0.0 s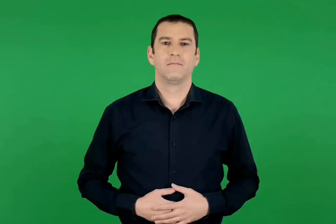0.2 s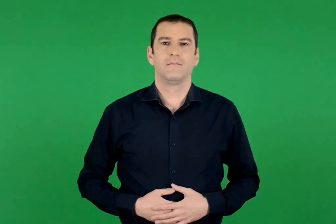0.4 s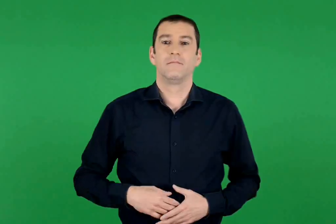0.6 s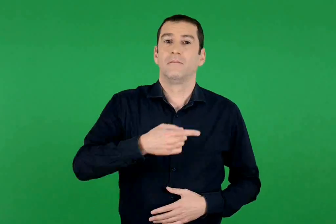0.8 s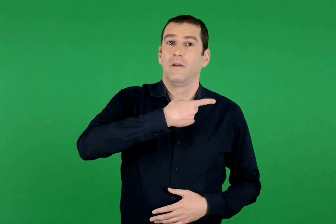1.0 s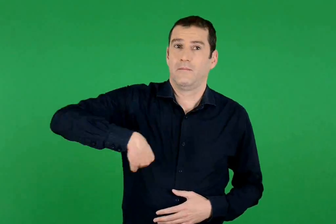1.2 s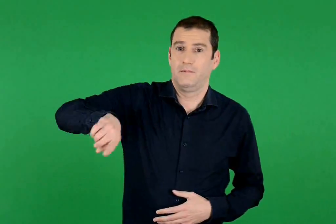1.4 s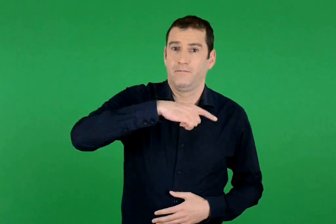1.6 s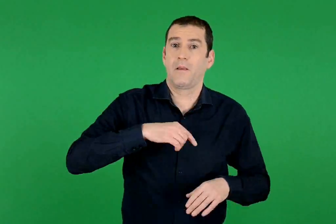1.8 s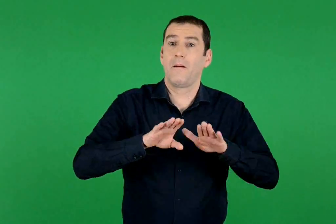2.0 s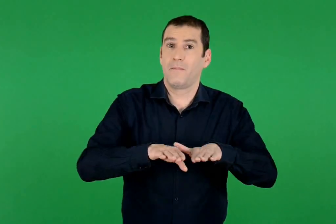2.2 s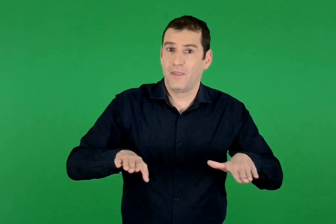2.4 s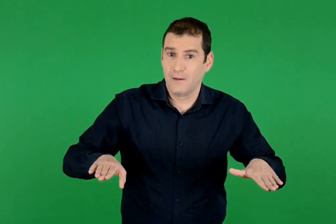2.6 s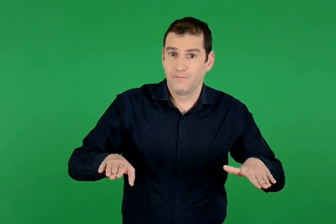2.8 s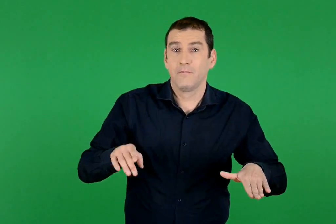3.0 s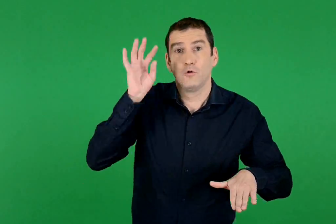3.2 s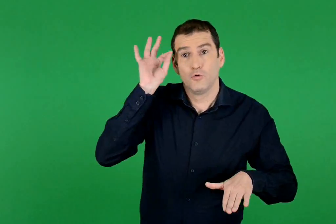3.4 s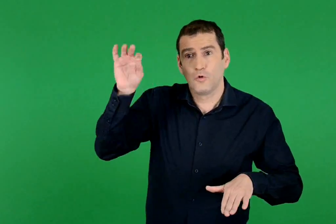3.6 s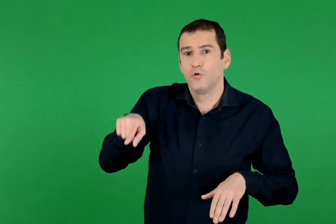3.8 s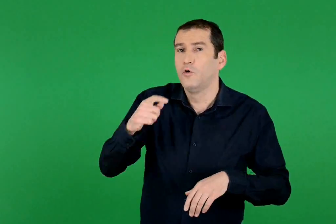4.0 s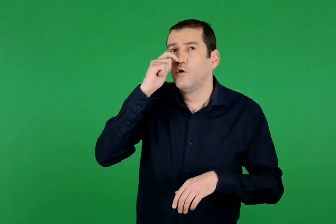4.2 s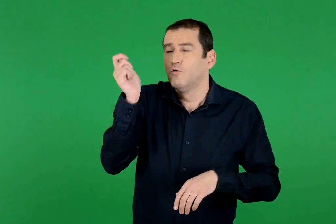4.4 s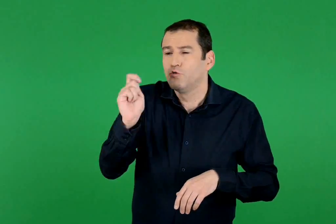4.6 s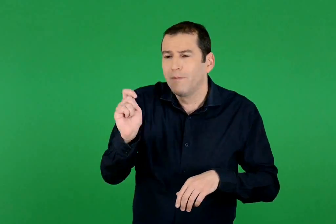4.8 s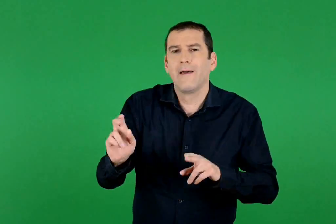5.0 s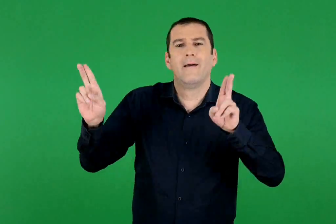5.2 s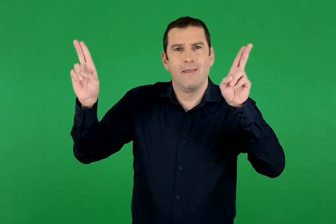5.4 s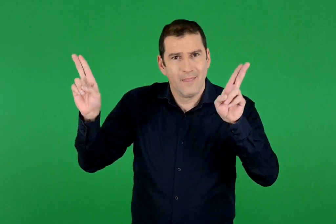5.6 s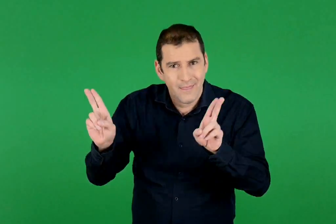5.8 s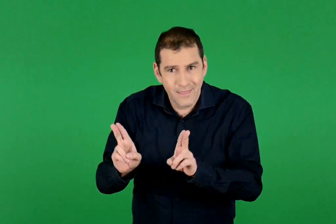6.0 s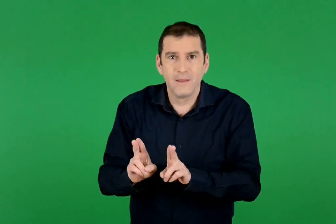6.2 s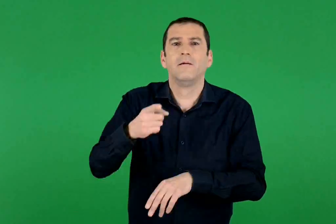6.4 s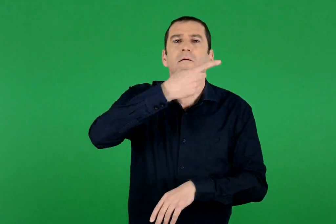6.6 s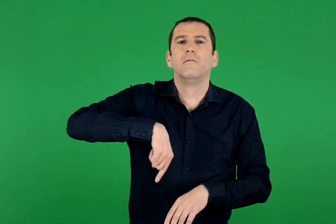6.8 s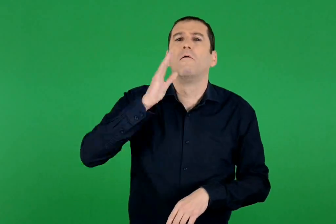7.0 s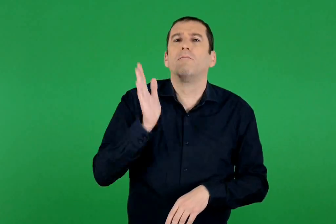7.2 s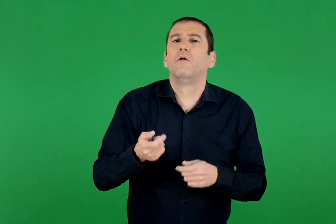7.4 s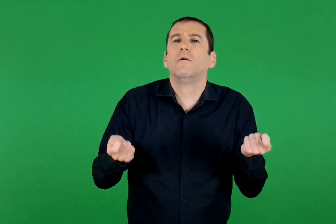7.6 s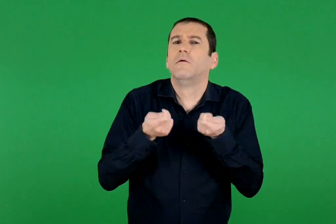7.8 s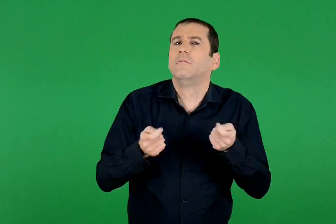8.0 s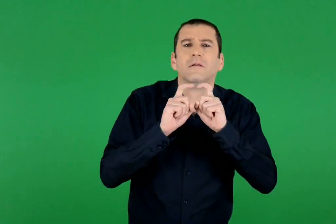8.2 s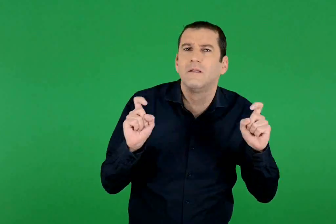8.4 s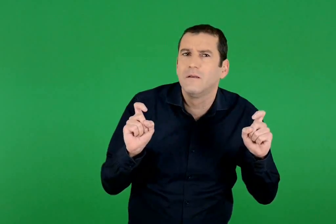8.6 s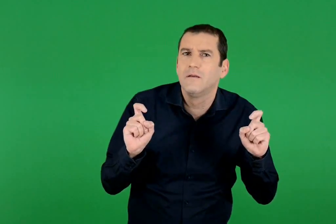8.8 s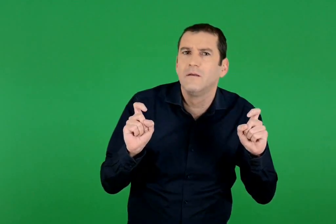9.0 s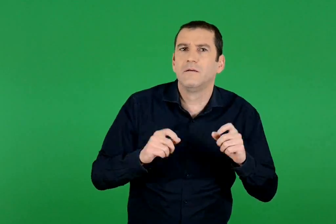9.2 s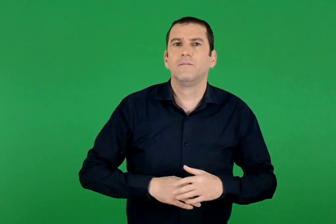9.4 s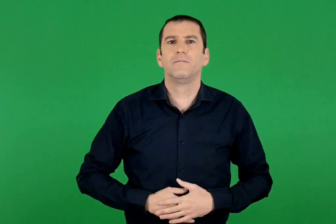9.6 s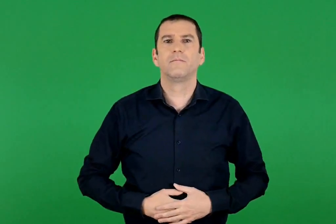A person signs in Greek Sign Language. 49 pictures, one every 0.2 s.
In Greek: τι μπορούμε να κάνουμε εμείς τα παιδιά για να υπάρχουν λιγότερα σκουπίδια ;
